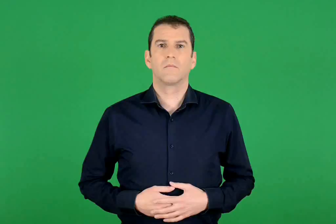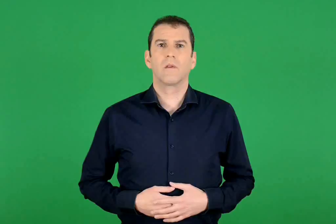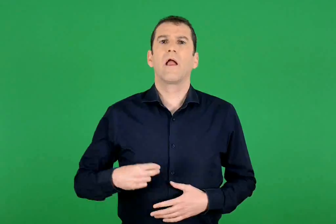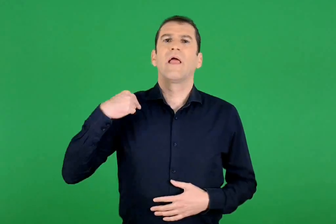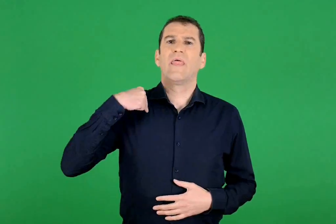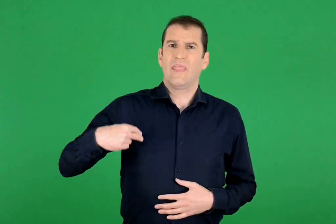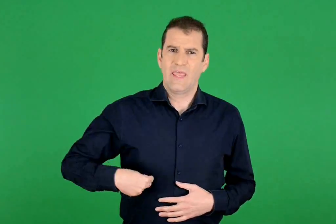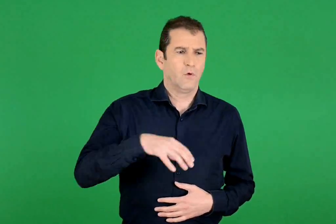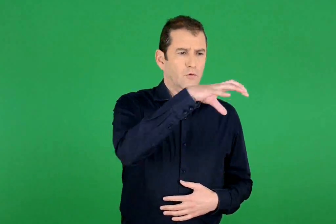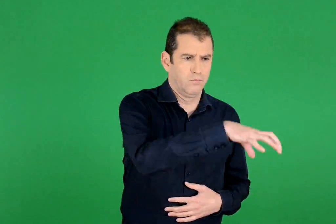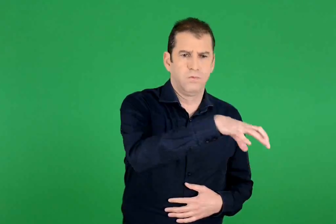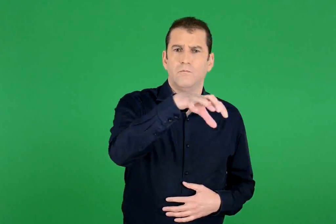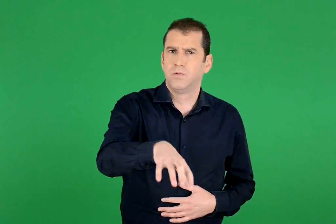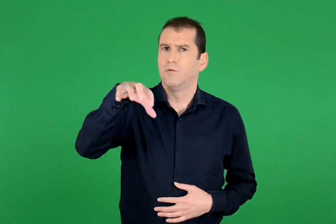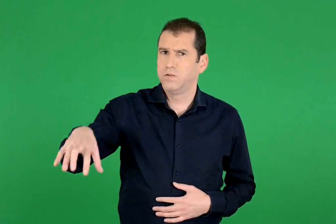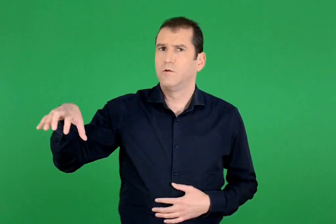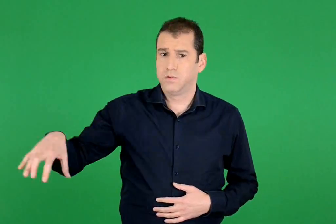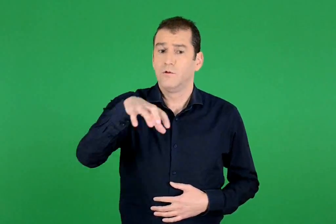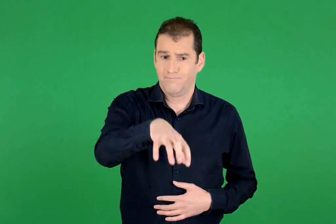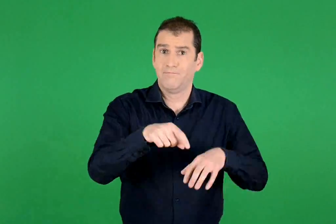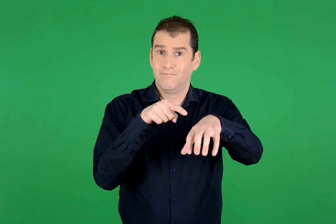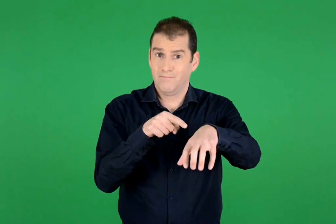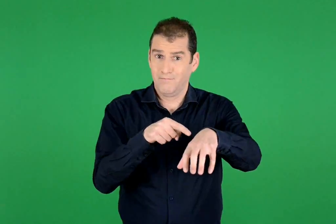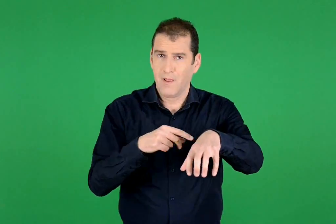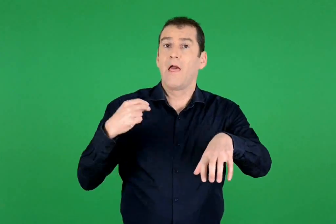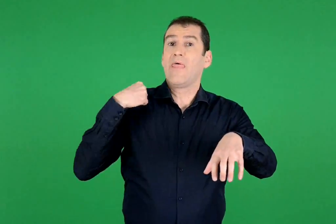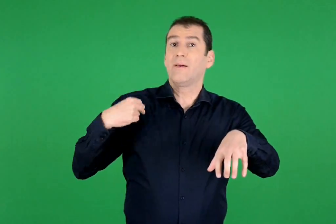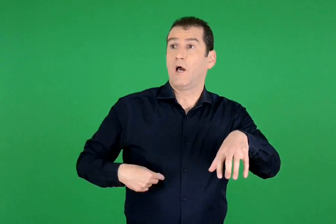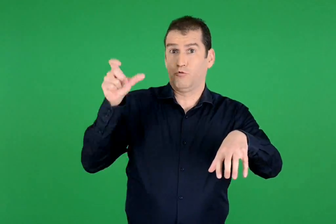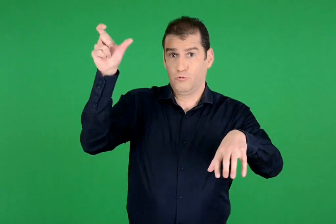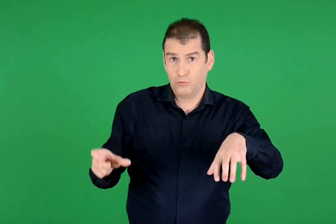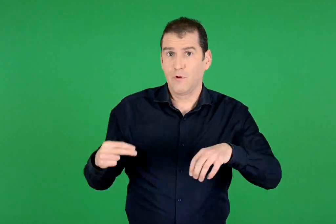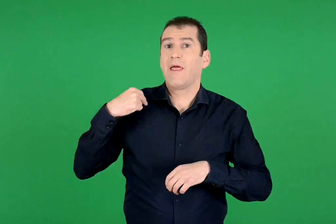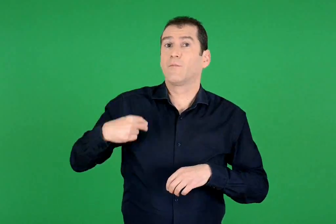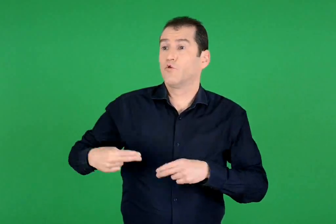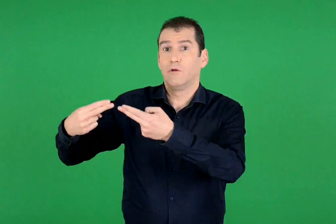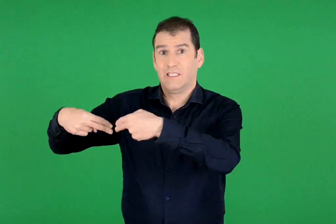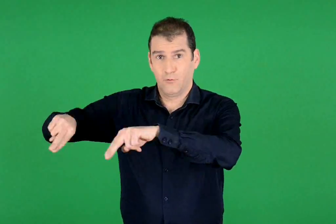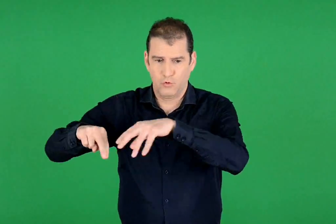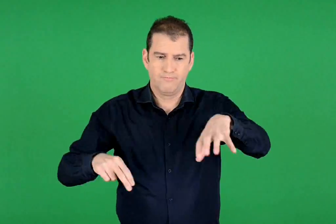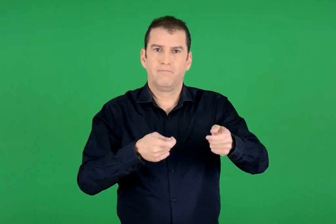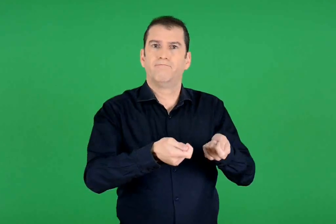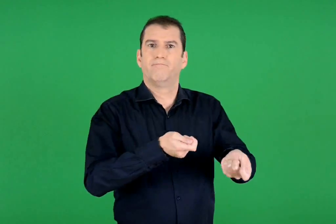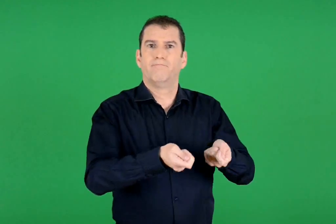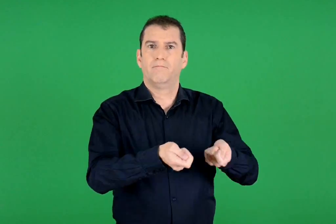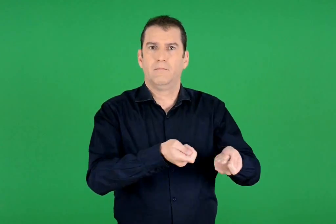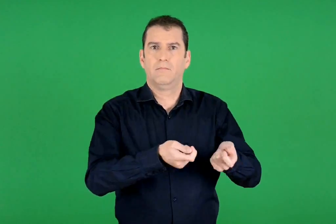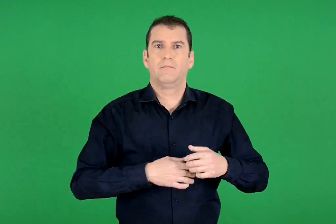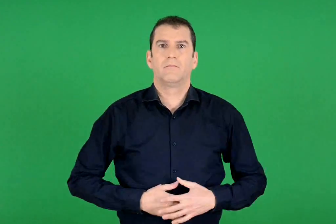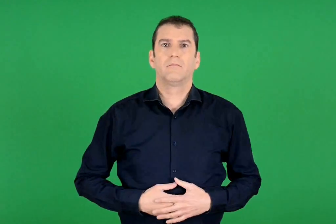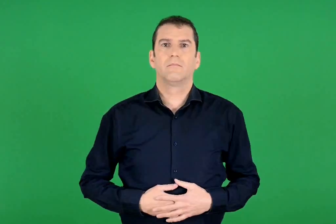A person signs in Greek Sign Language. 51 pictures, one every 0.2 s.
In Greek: κάθε δήμος διοικείται από τον δήμαρχο και το δημοτικό συμβούλιο
